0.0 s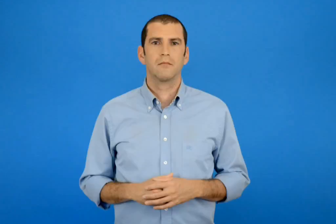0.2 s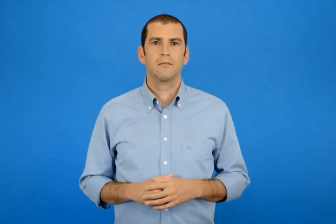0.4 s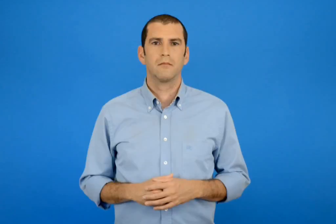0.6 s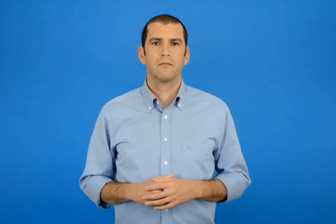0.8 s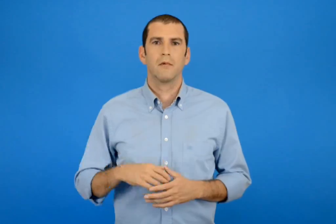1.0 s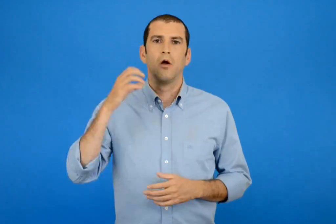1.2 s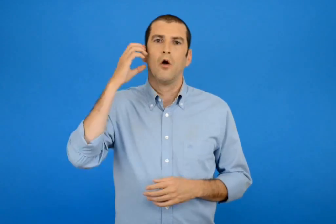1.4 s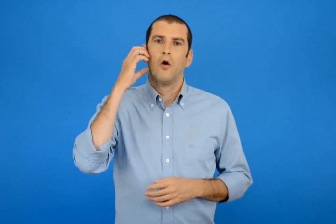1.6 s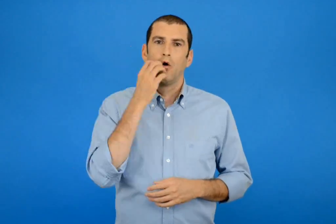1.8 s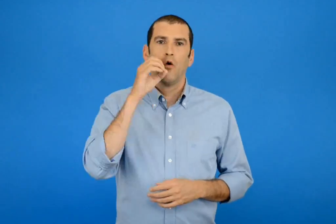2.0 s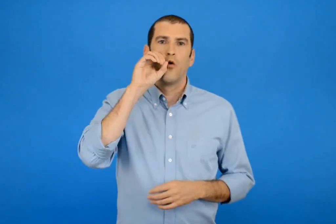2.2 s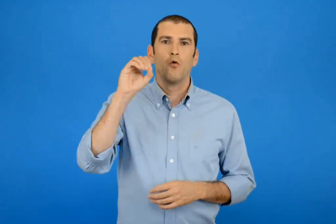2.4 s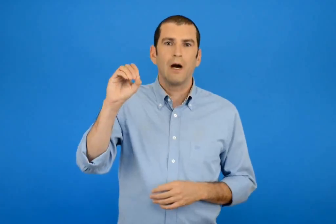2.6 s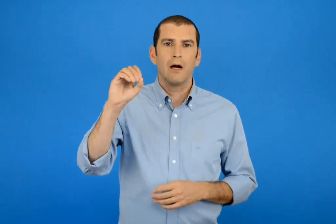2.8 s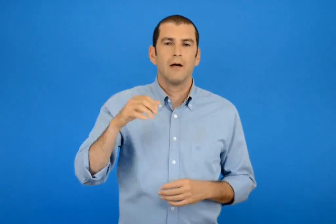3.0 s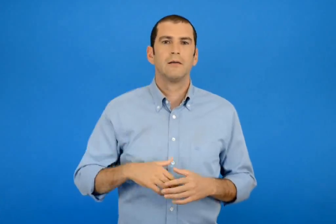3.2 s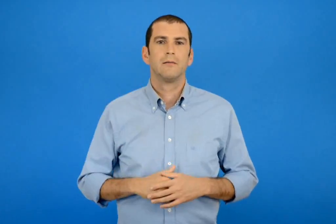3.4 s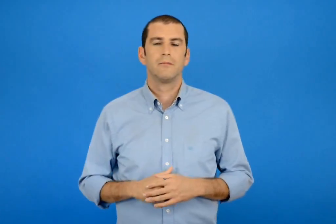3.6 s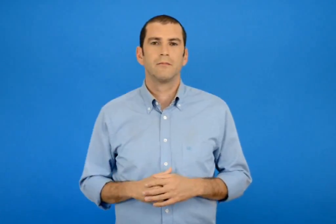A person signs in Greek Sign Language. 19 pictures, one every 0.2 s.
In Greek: κούβα
